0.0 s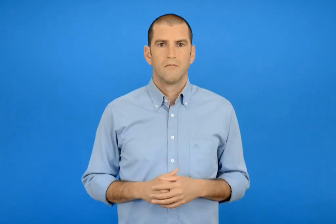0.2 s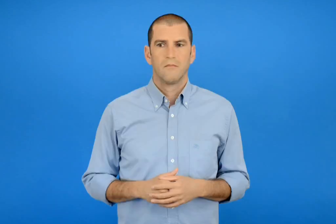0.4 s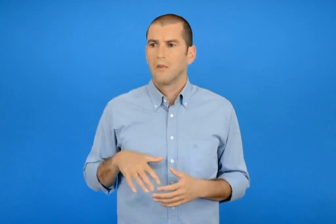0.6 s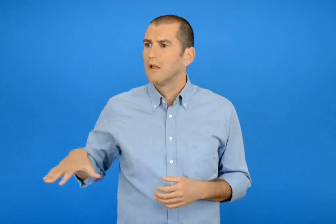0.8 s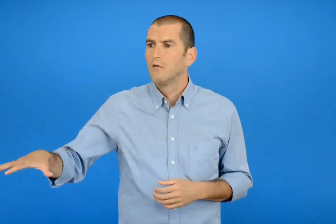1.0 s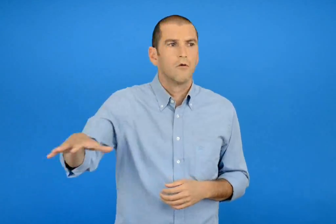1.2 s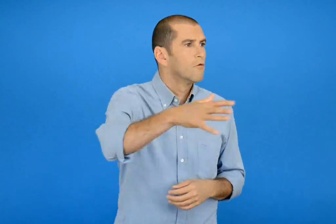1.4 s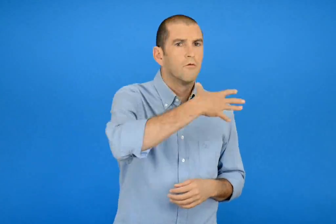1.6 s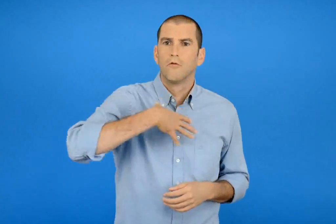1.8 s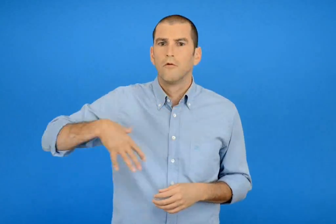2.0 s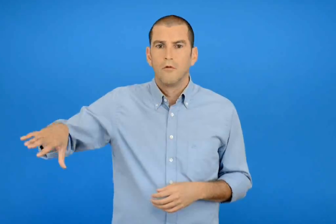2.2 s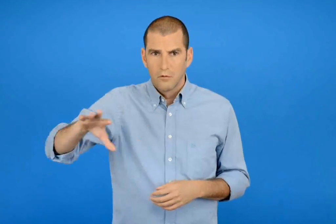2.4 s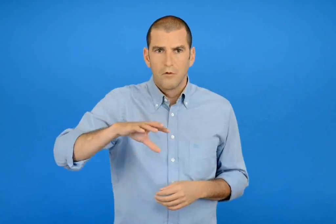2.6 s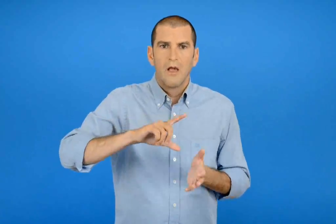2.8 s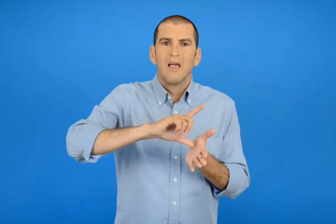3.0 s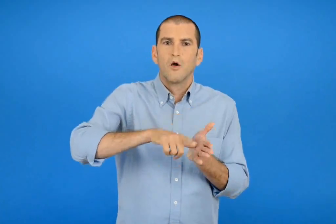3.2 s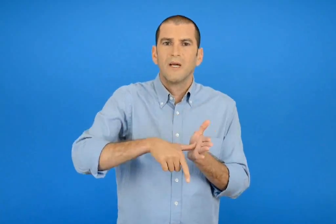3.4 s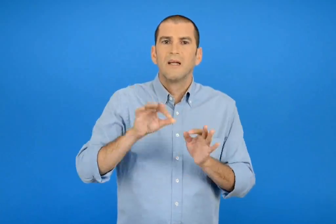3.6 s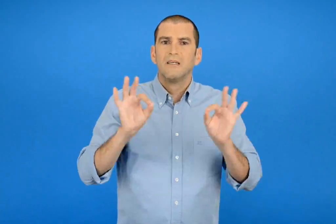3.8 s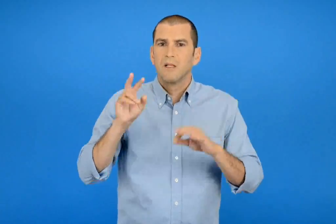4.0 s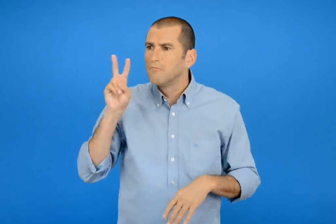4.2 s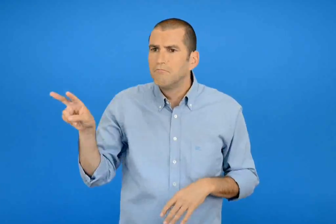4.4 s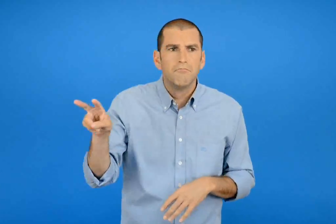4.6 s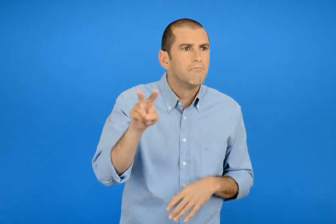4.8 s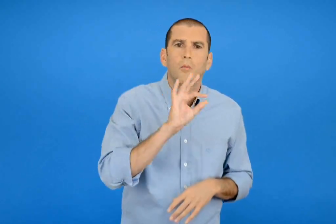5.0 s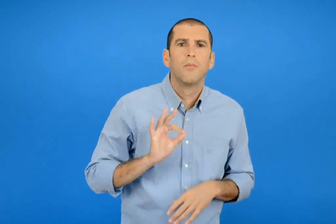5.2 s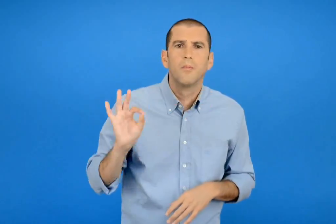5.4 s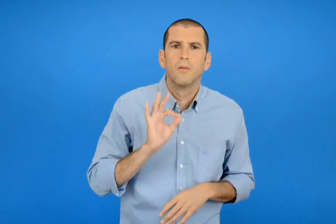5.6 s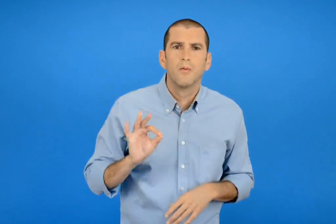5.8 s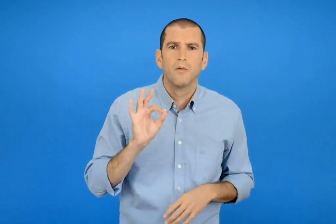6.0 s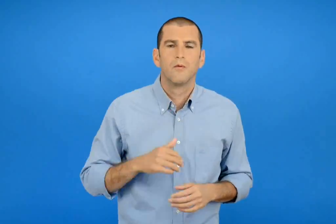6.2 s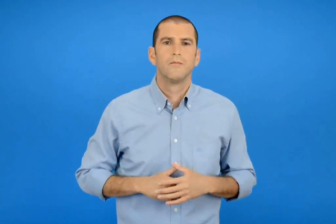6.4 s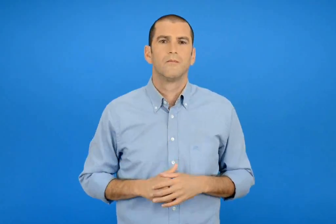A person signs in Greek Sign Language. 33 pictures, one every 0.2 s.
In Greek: που βλέπουμε γύρω μας γεωμετρικά σχήματα ;
